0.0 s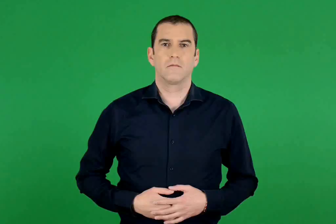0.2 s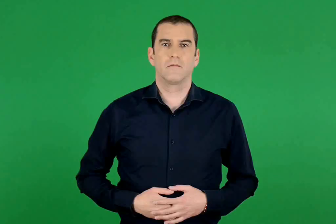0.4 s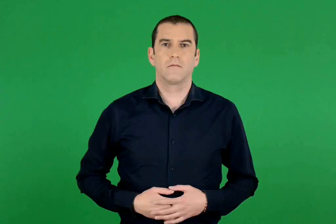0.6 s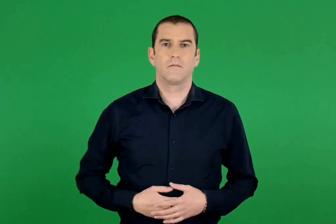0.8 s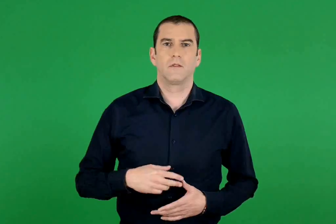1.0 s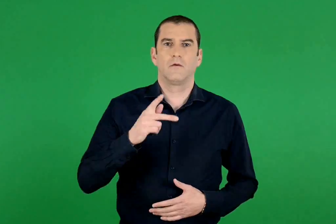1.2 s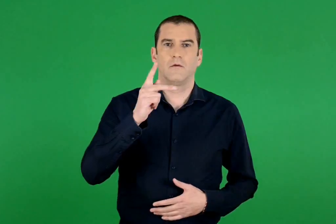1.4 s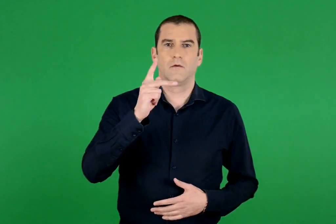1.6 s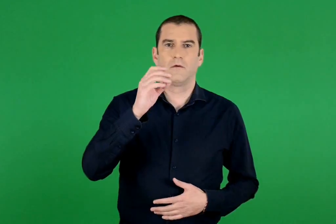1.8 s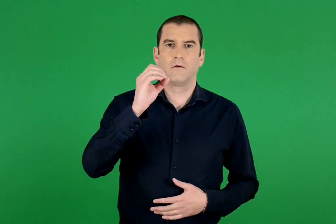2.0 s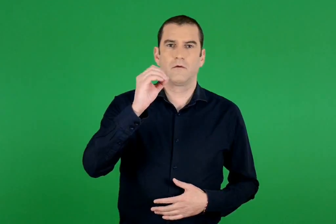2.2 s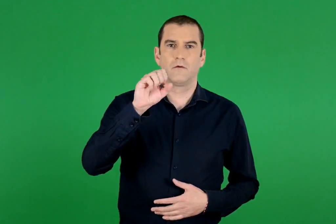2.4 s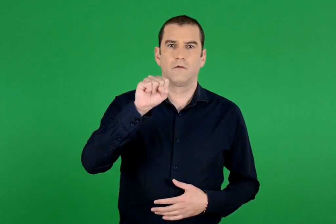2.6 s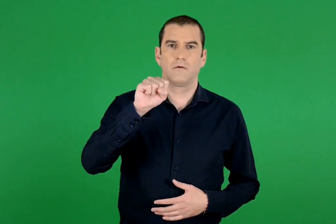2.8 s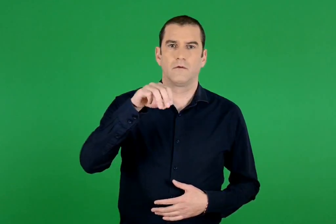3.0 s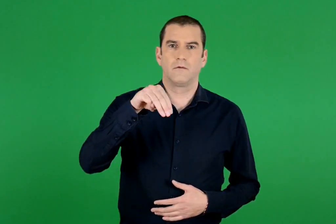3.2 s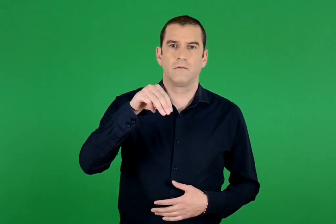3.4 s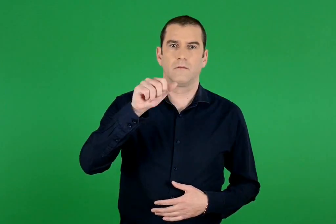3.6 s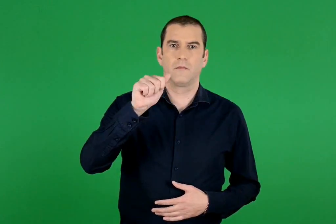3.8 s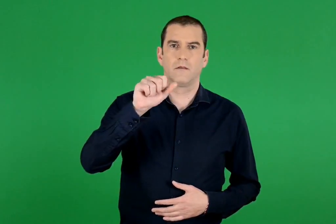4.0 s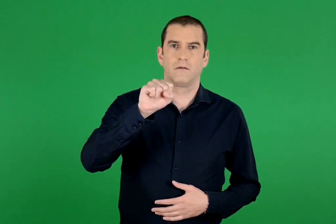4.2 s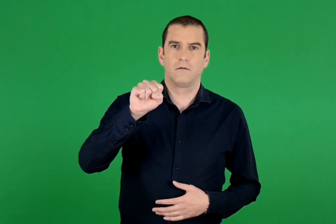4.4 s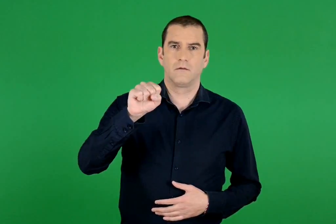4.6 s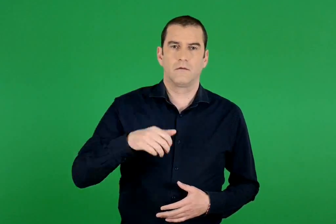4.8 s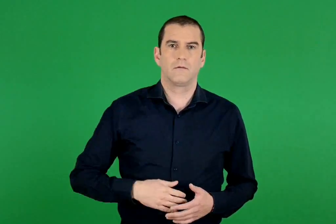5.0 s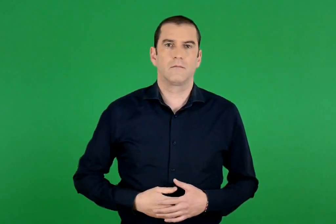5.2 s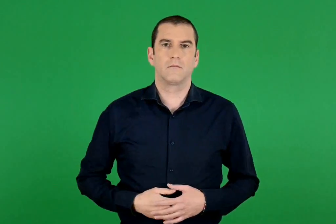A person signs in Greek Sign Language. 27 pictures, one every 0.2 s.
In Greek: κοσμάς
